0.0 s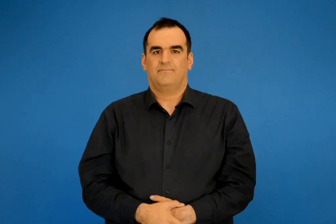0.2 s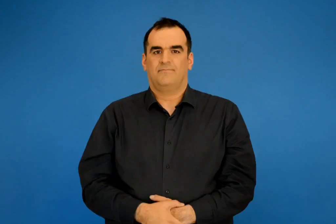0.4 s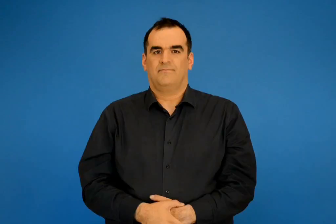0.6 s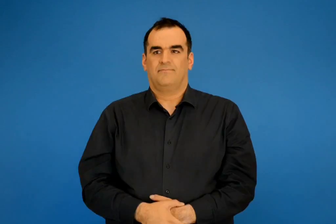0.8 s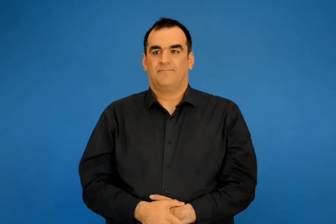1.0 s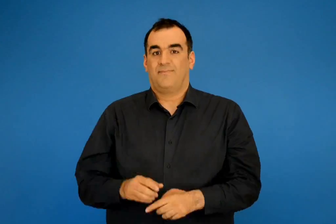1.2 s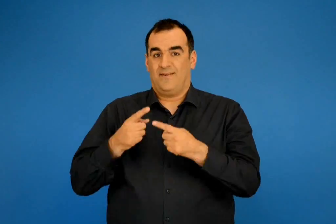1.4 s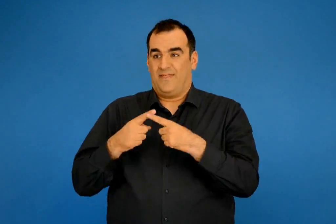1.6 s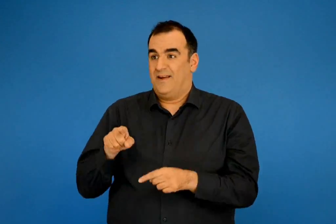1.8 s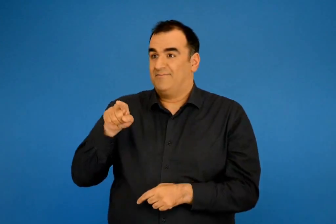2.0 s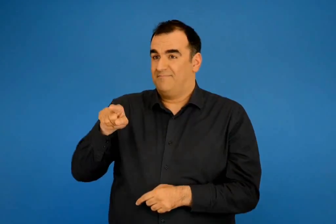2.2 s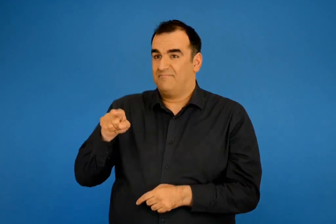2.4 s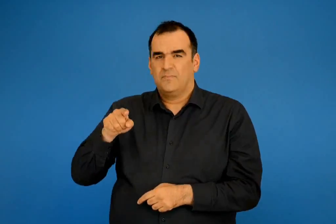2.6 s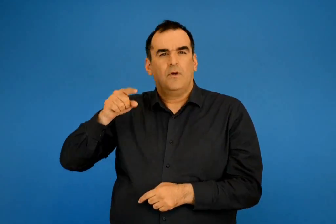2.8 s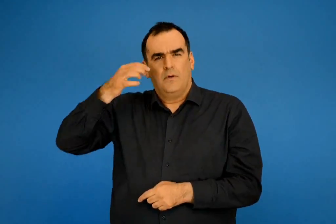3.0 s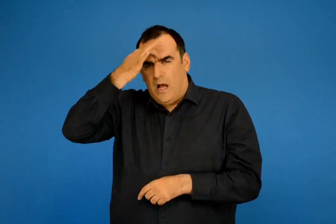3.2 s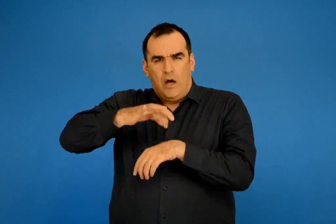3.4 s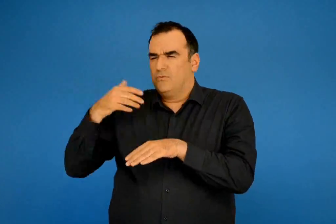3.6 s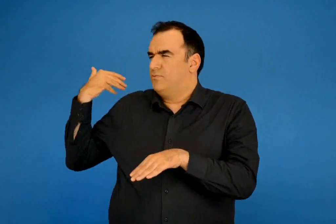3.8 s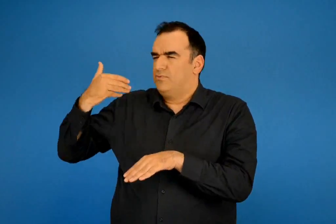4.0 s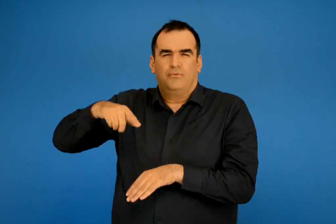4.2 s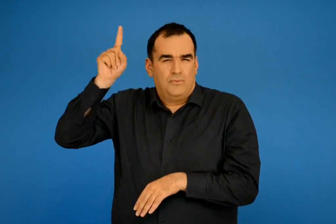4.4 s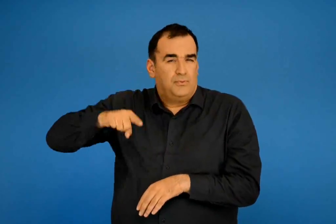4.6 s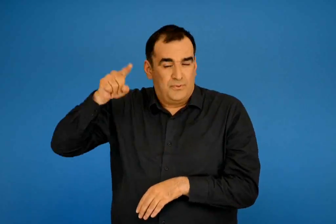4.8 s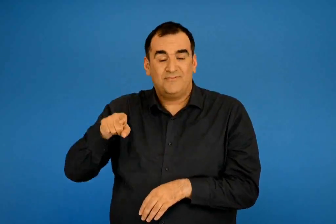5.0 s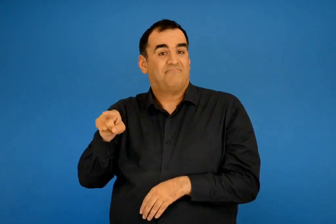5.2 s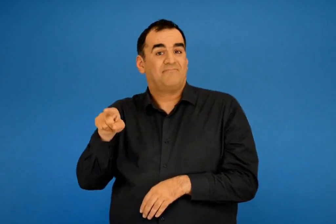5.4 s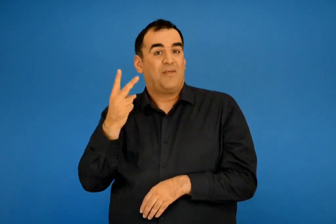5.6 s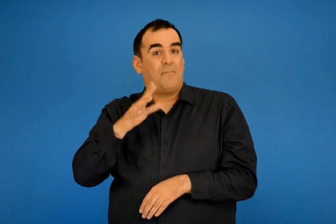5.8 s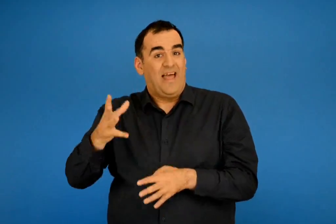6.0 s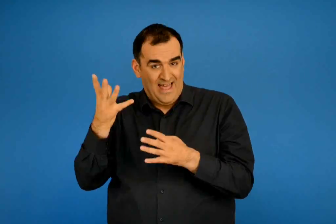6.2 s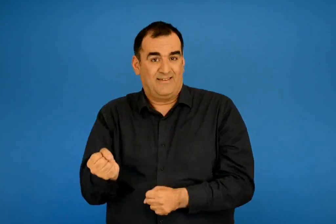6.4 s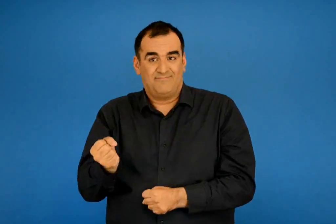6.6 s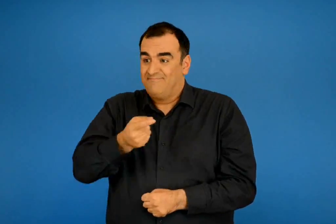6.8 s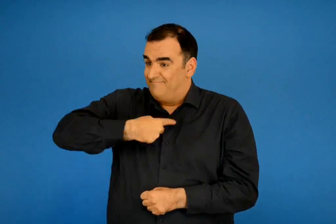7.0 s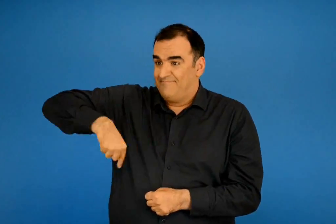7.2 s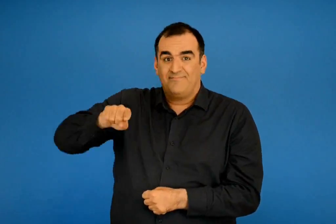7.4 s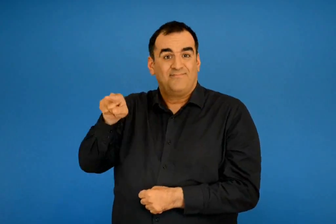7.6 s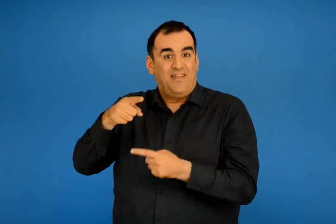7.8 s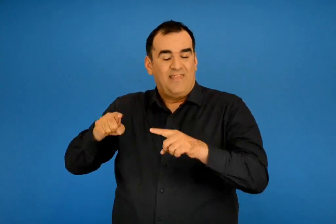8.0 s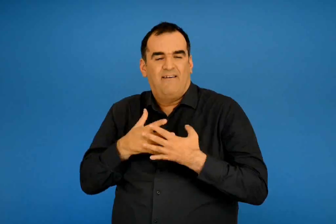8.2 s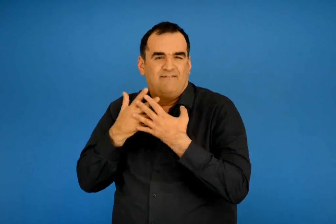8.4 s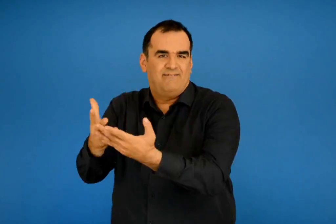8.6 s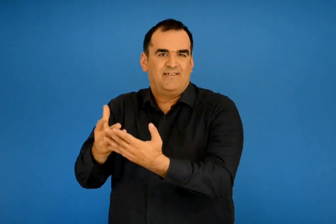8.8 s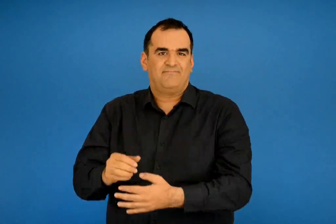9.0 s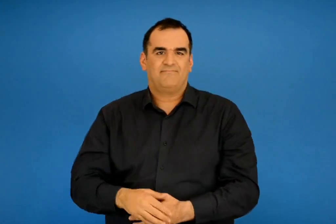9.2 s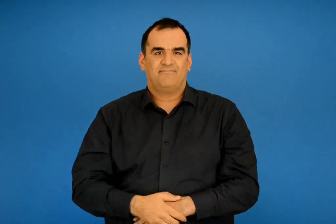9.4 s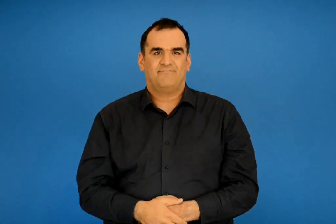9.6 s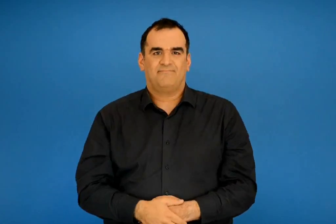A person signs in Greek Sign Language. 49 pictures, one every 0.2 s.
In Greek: είναι άρρωστη πολλές μέρες τώρα κι έχει δυο μικρά παιδιά την αγαπάμε πολύ τη θεία μαριώ
